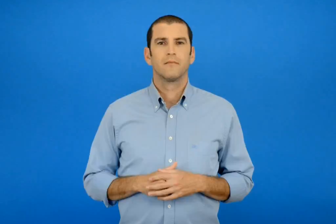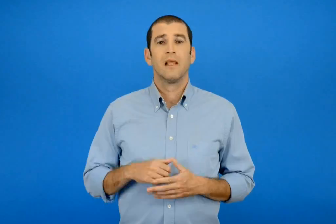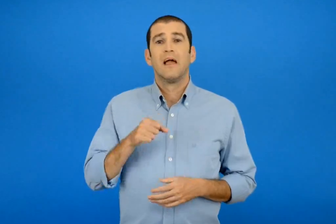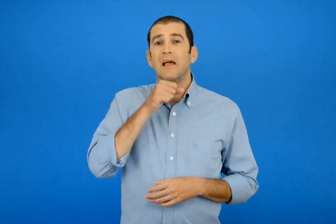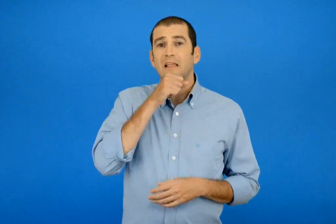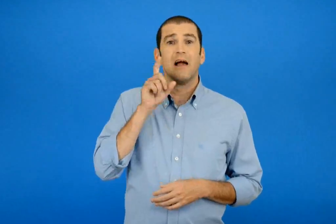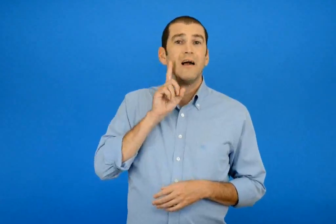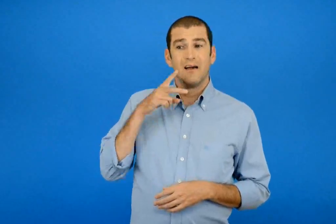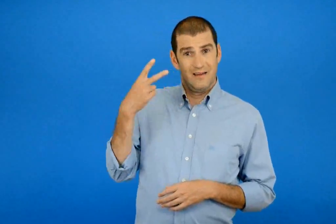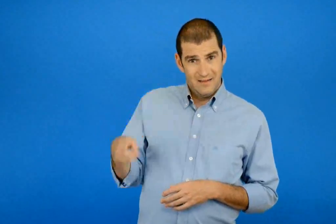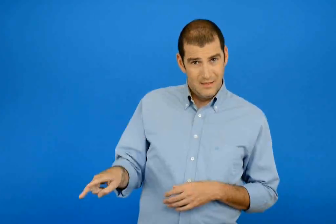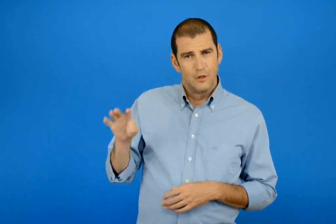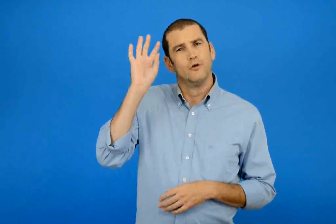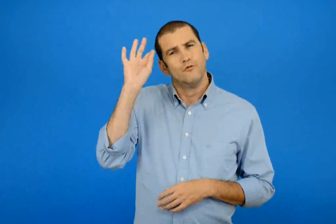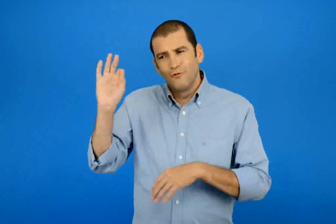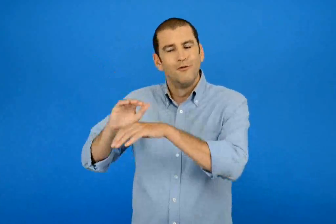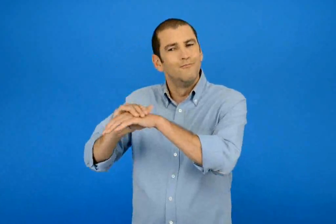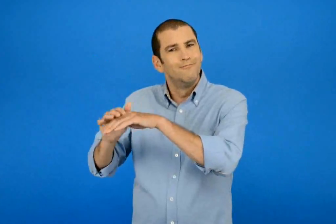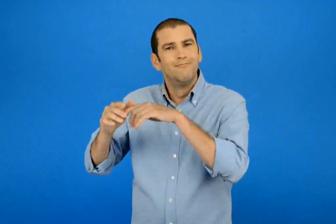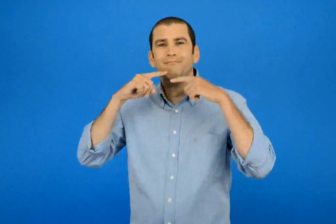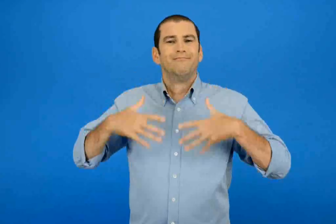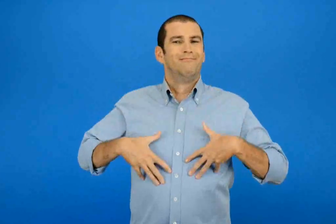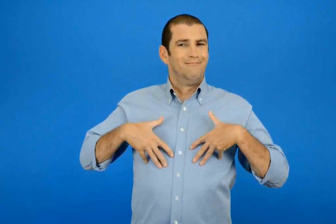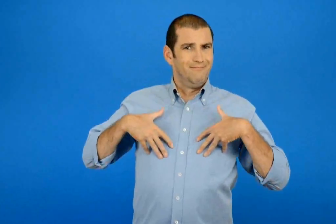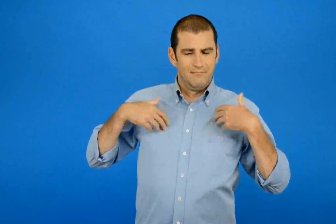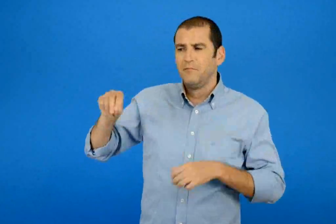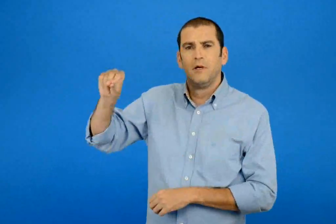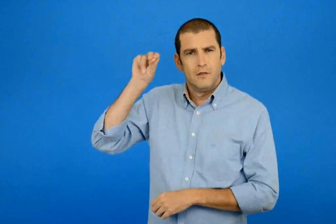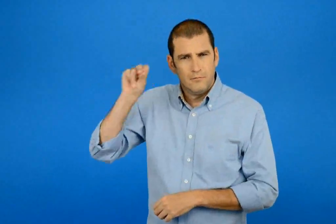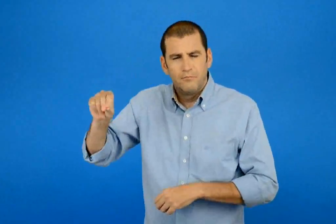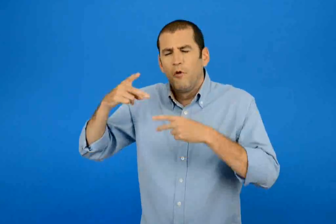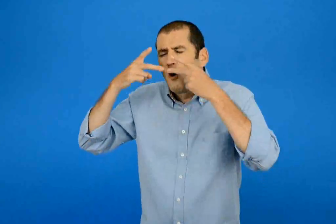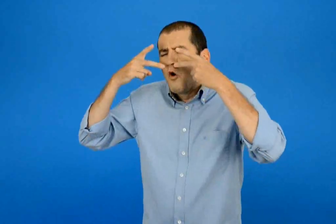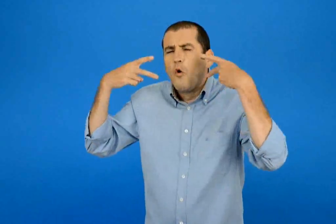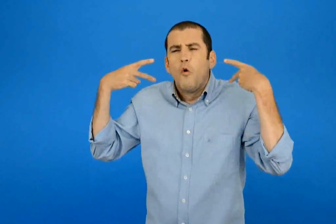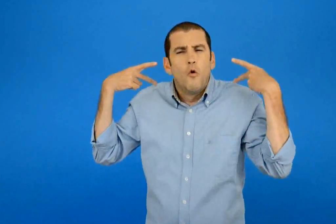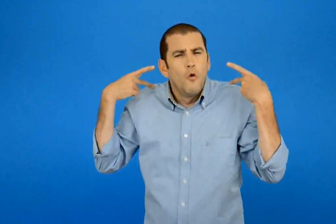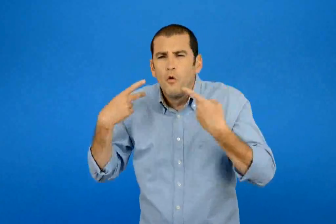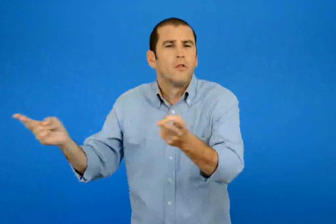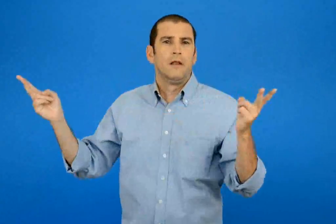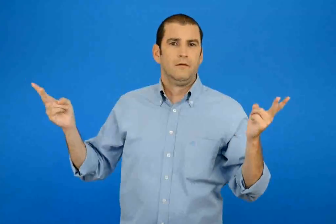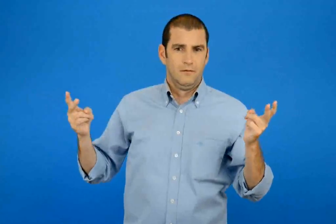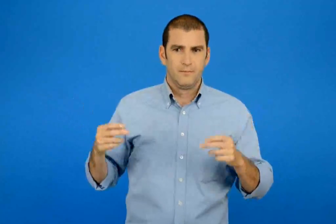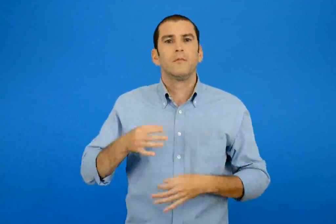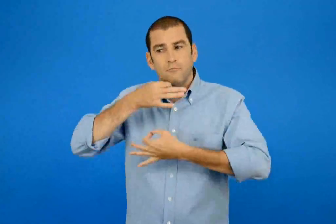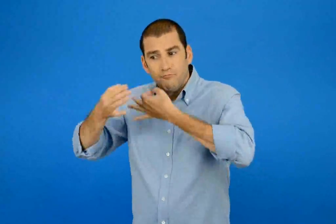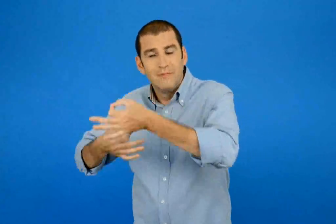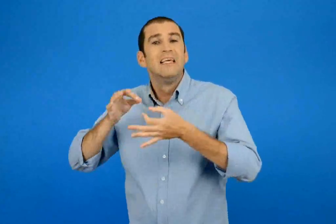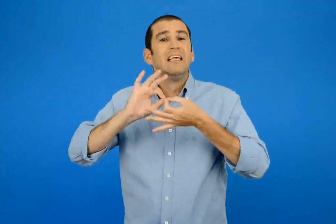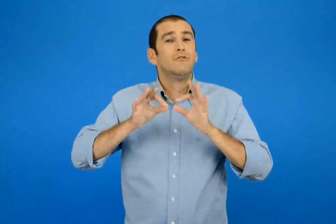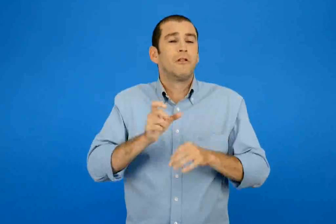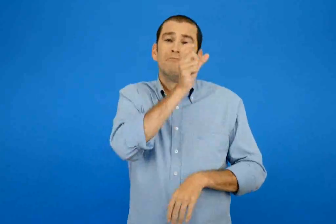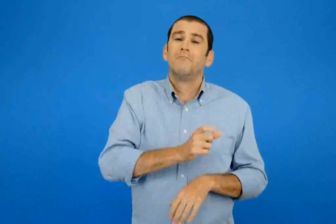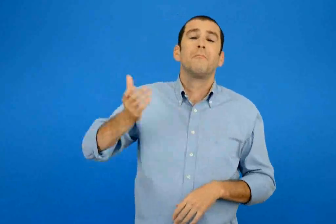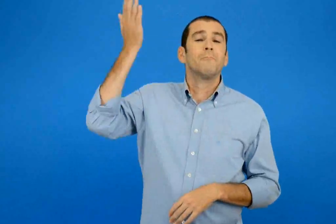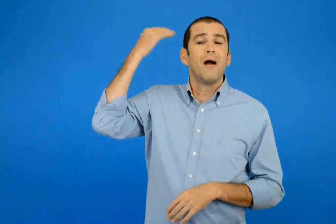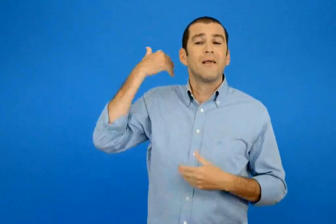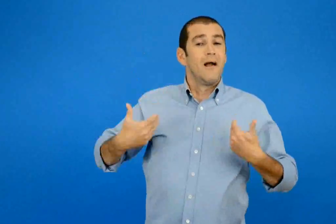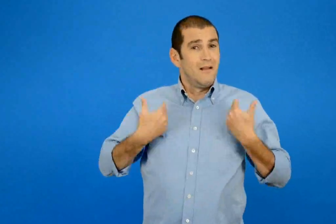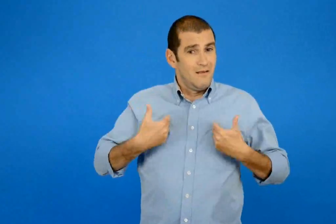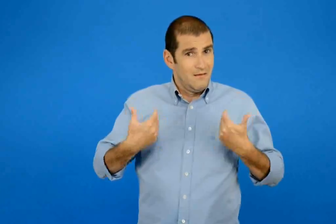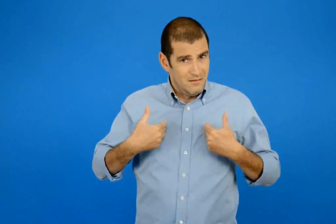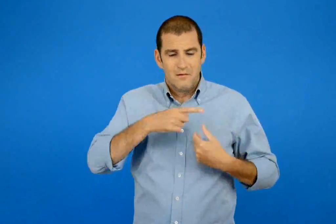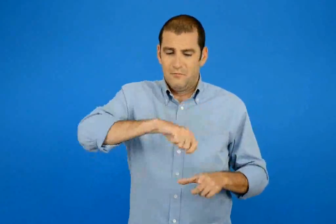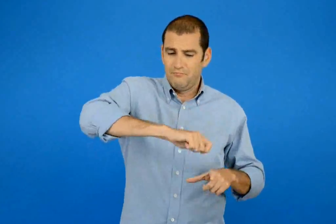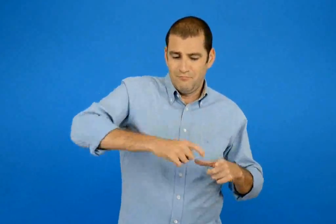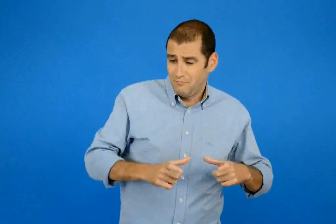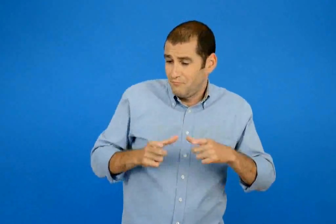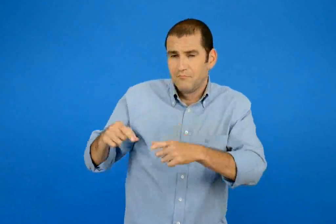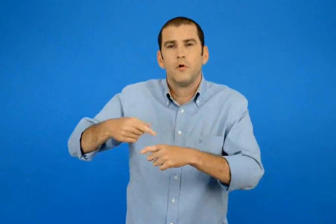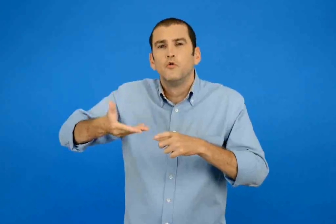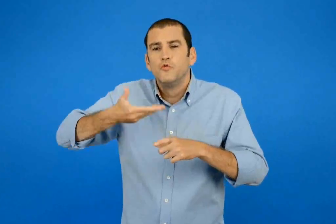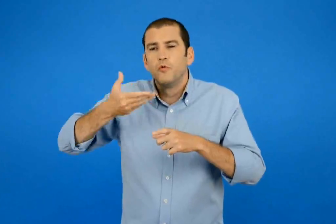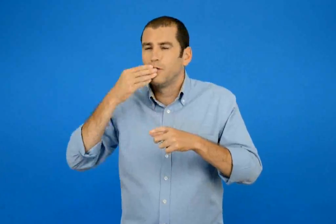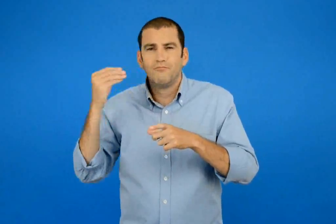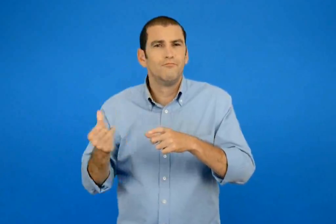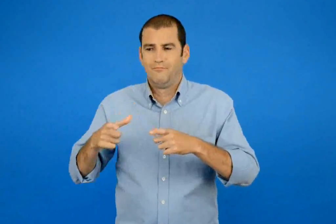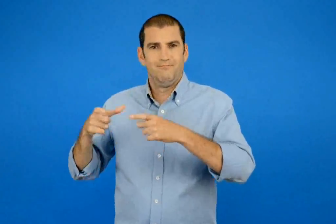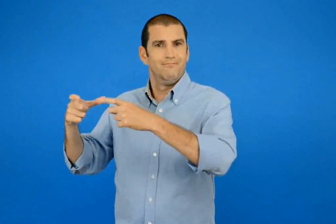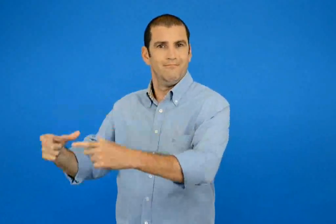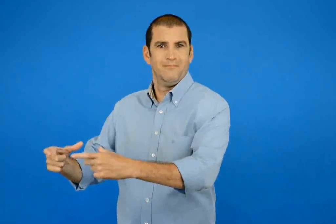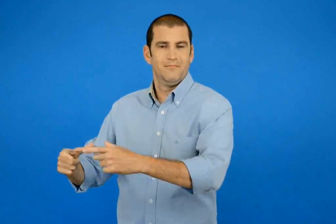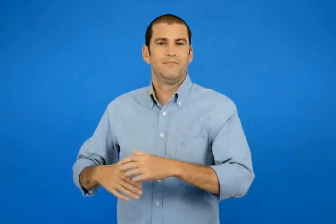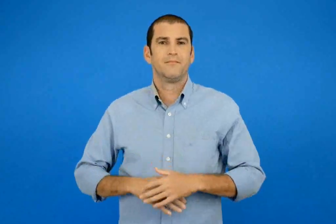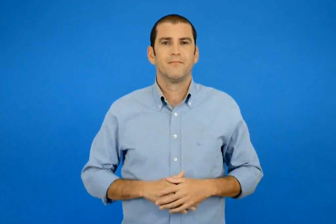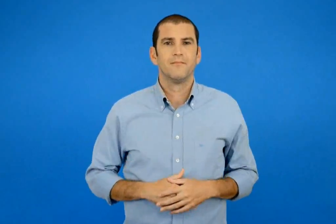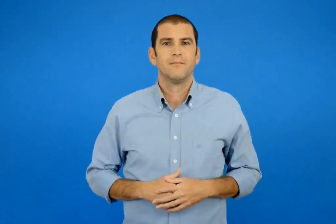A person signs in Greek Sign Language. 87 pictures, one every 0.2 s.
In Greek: η γιαγιά του για να τον παρηγορήσει του έταξε τον ουρανό με τα άστρα θα του πει ιστορίες από τα νιάτα της και θα του φτιάξει μια ωραία σούπα
